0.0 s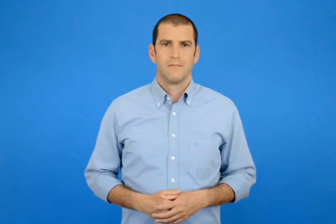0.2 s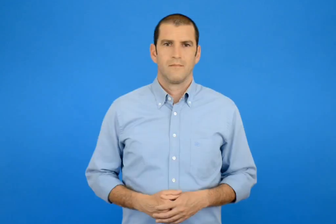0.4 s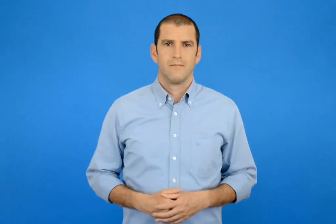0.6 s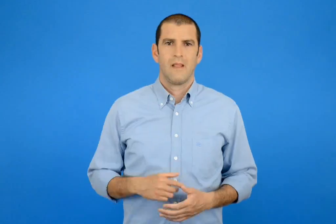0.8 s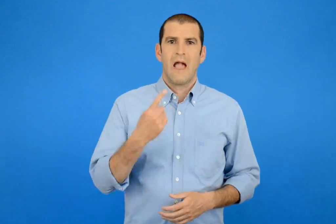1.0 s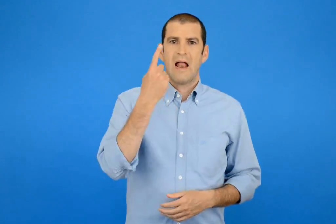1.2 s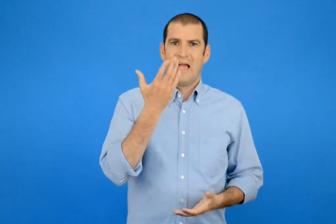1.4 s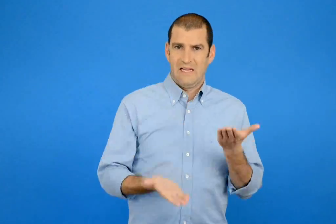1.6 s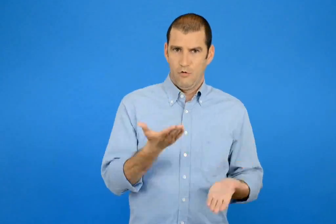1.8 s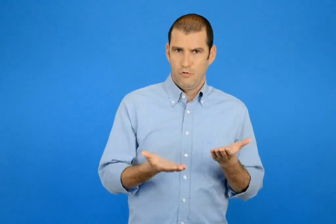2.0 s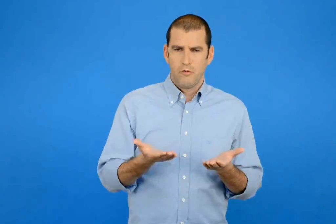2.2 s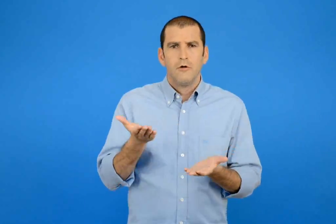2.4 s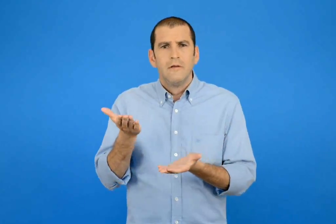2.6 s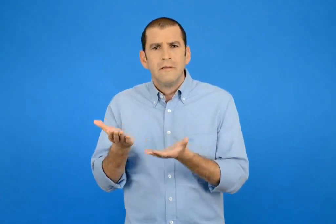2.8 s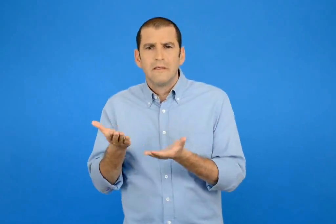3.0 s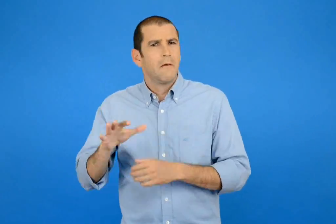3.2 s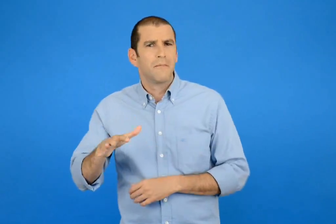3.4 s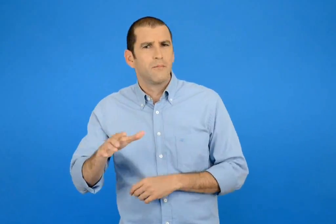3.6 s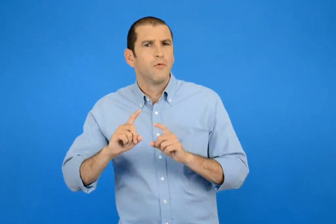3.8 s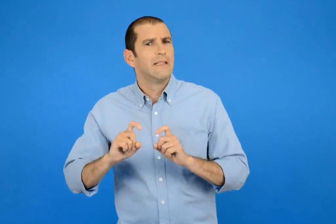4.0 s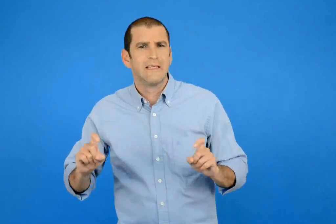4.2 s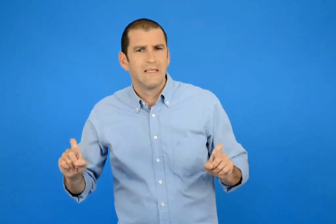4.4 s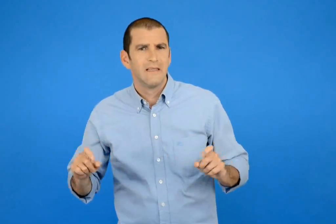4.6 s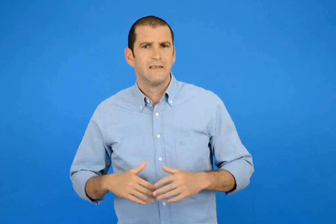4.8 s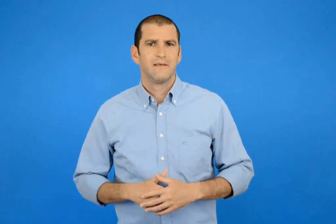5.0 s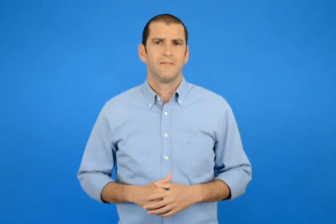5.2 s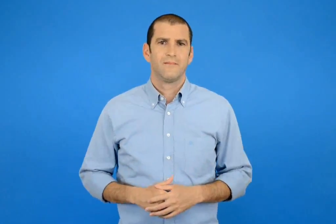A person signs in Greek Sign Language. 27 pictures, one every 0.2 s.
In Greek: τι ζυγίζει περίπου ένα κιλό ;
